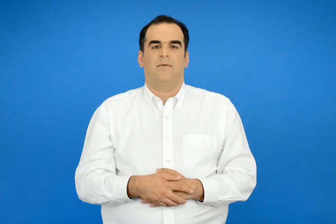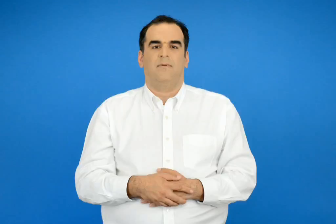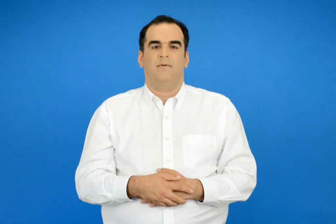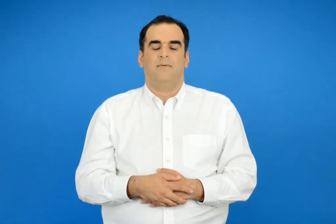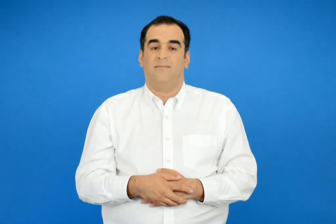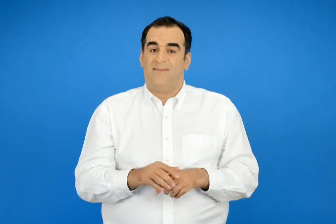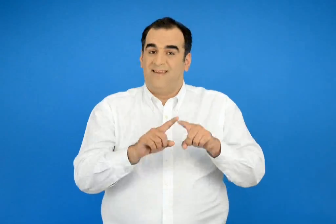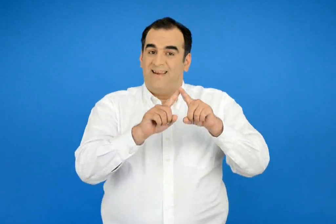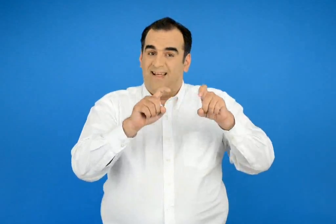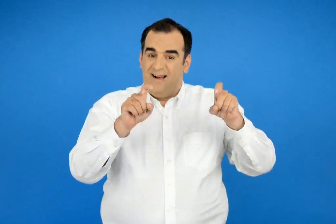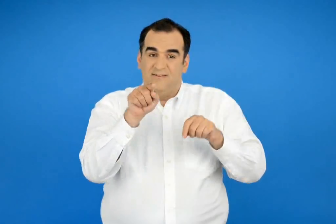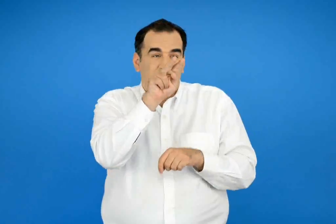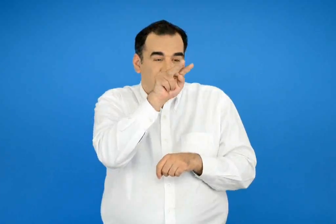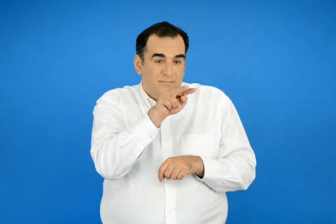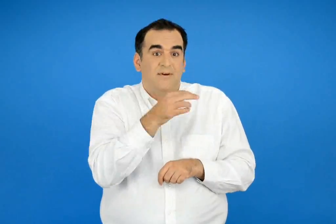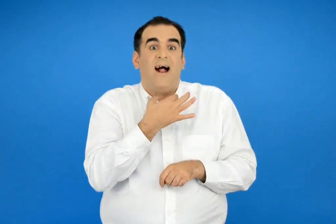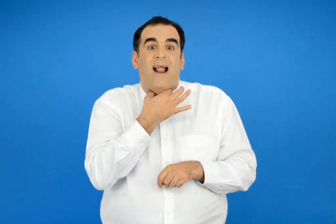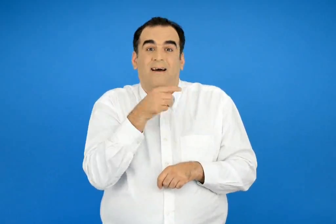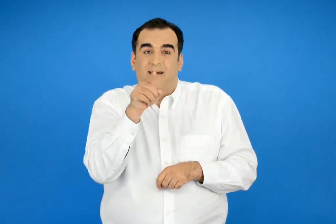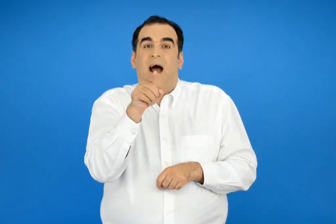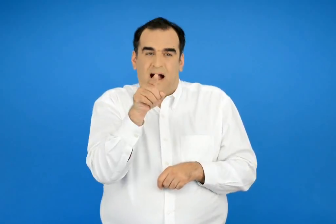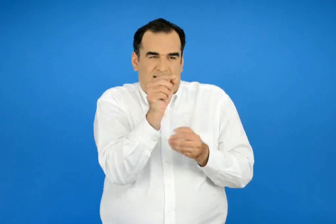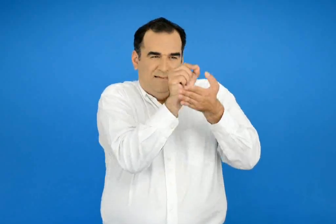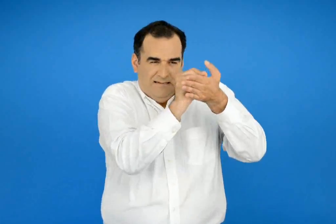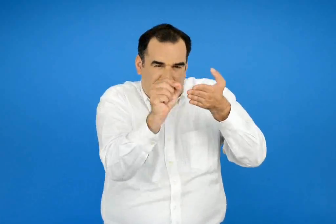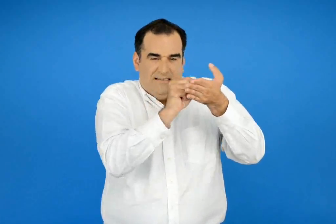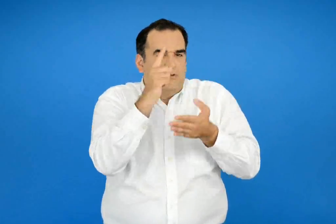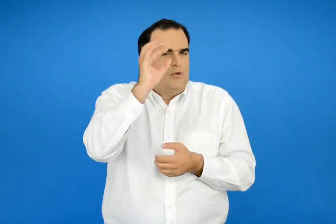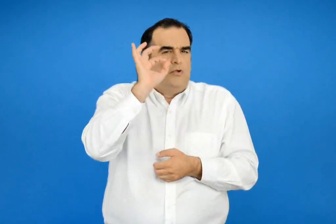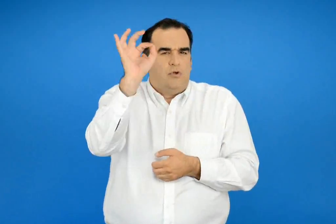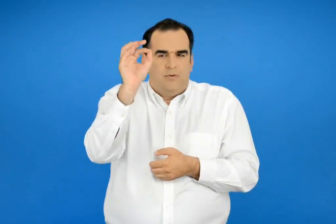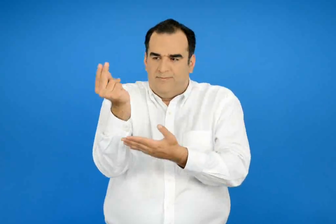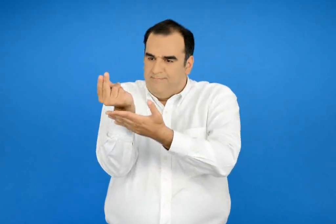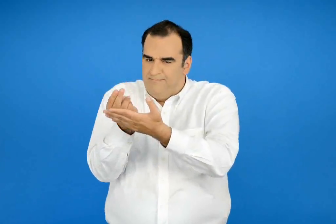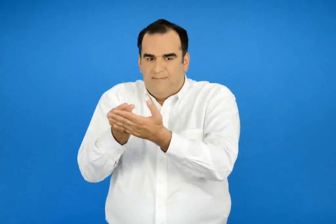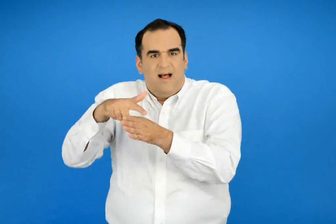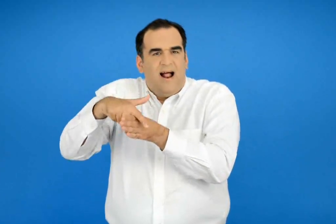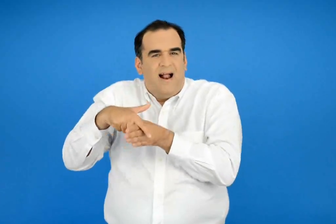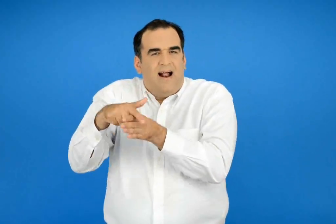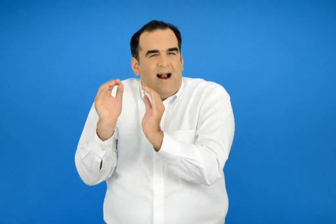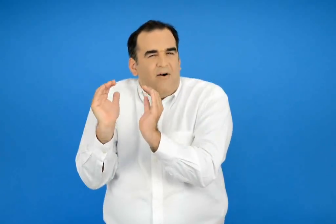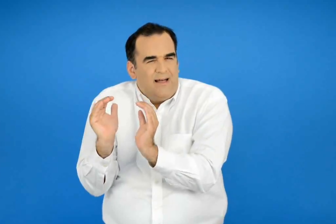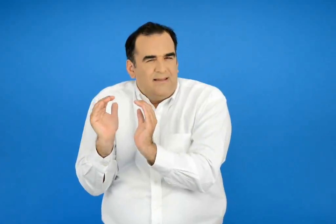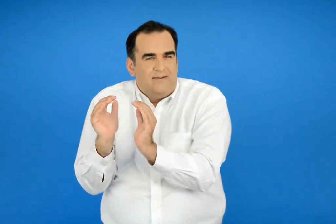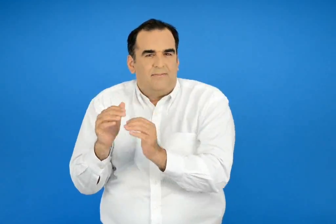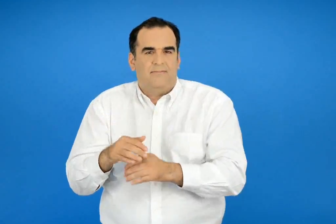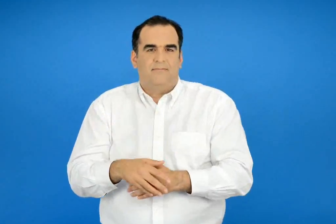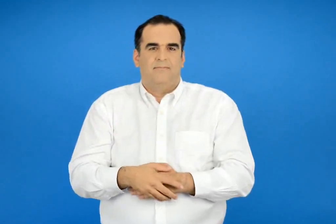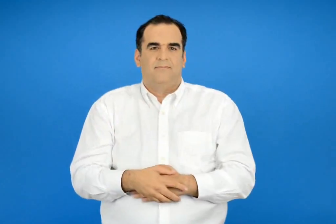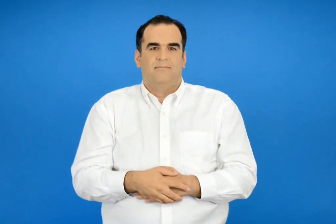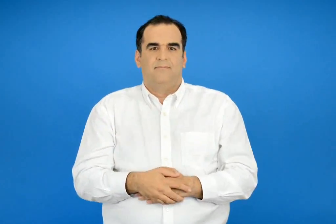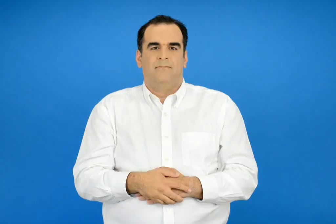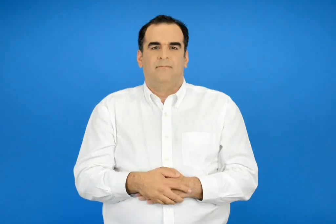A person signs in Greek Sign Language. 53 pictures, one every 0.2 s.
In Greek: υπογράμμισε τα υλικά που θα χρειαστείς για να φτιάξεις το αλογάκι
